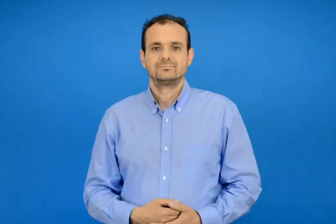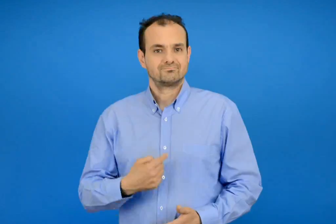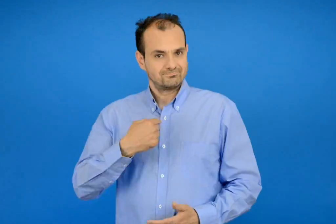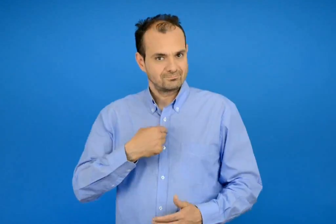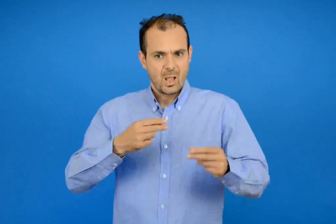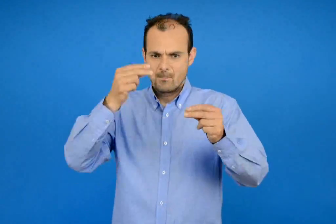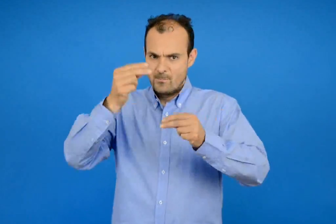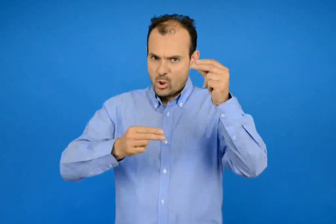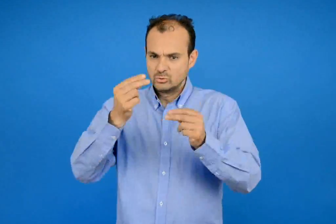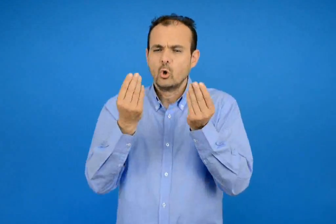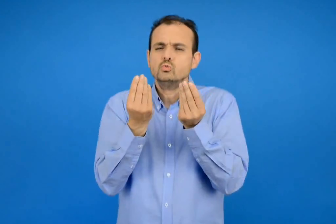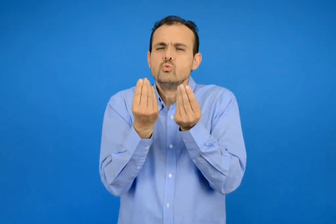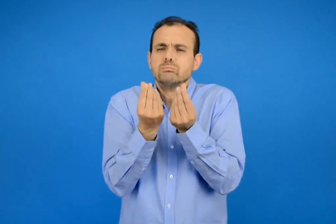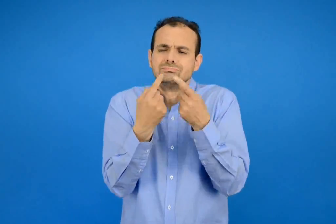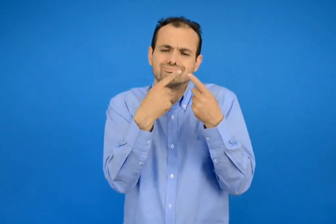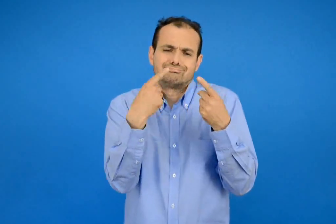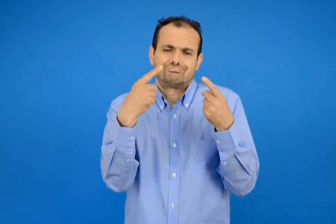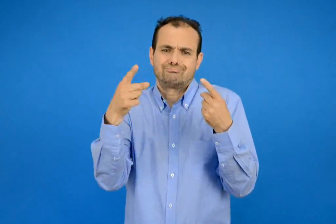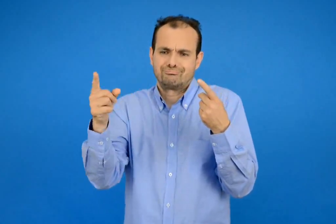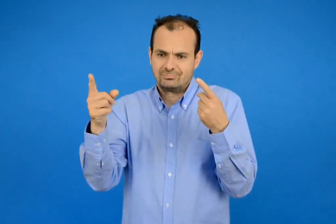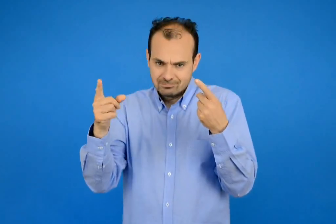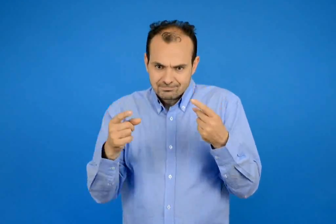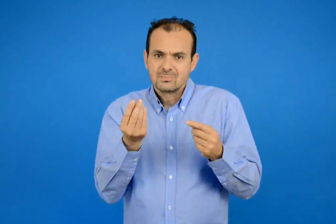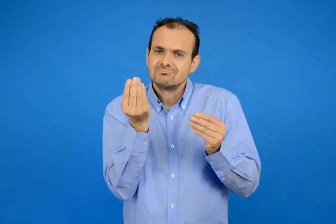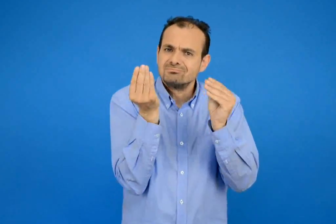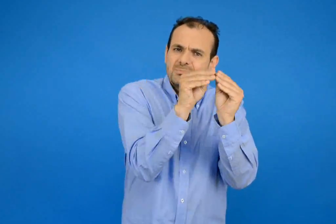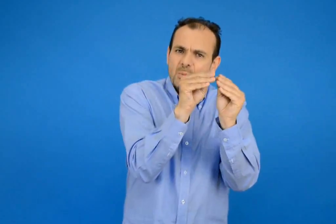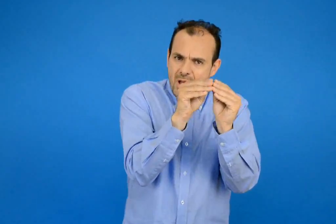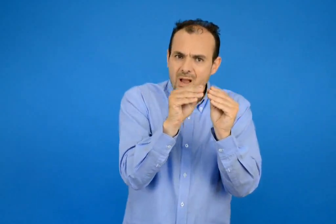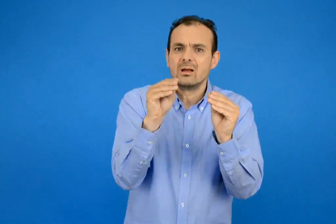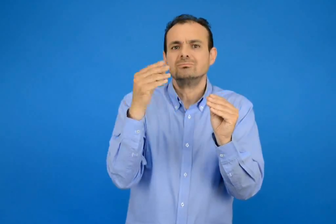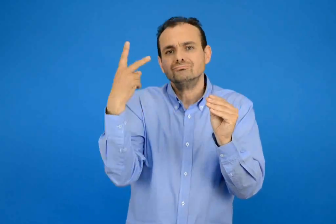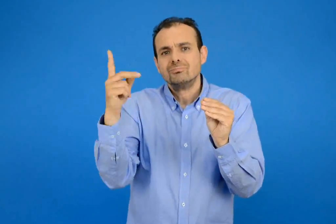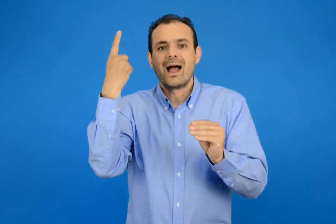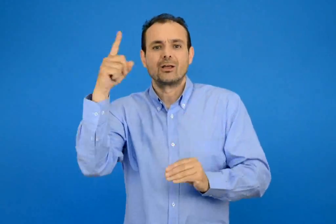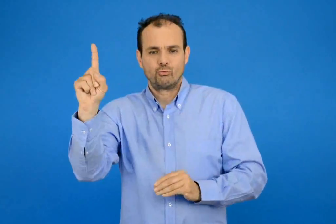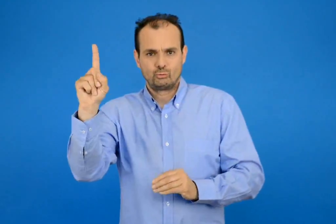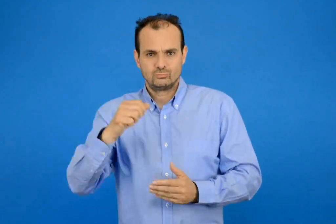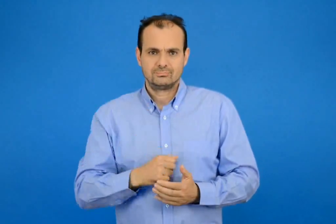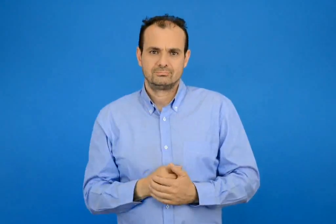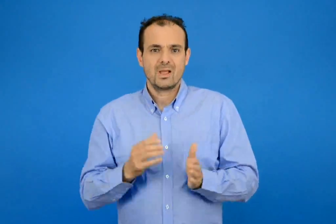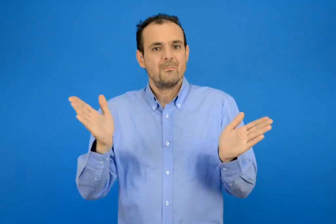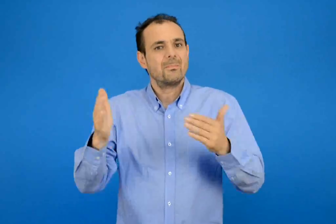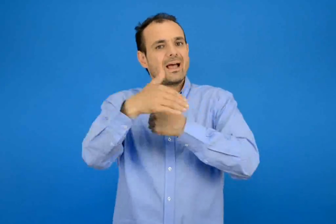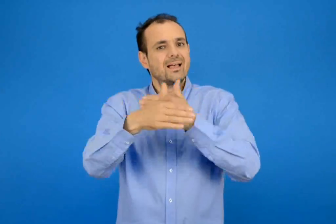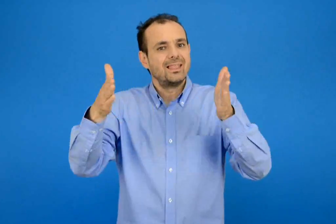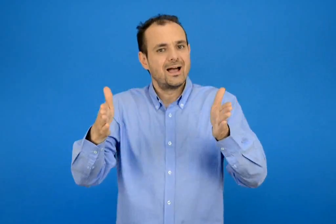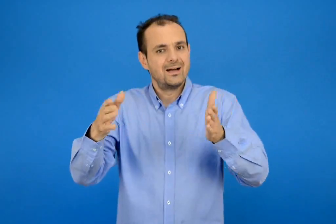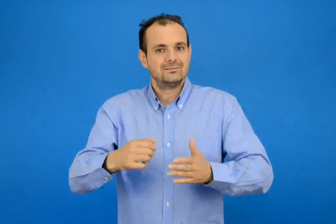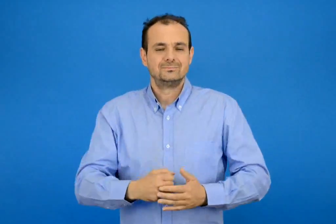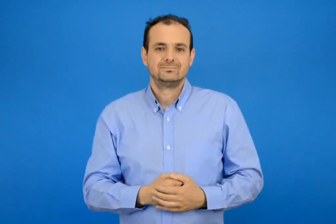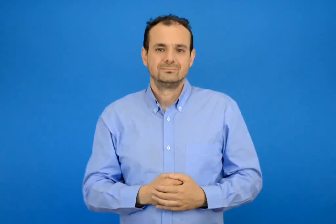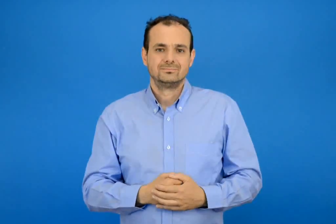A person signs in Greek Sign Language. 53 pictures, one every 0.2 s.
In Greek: υπολογίζω με πολλούς τρόπους το συμπλήρωμα του 100 τα πακέτα
